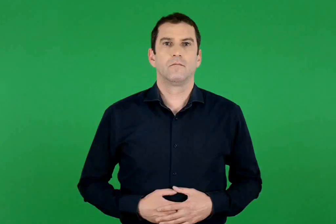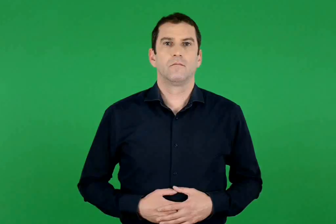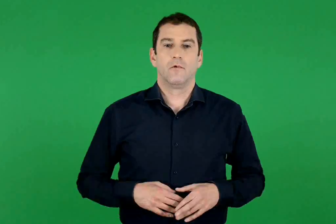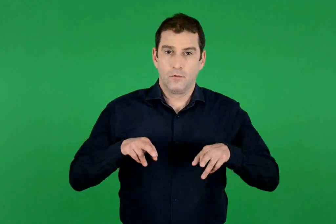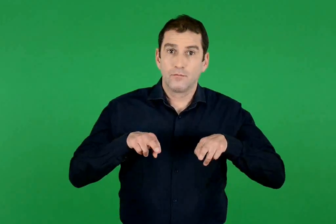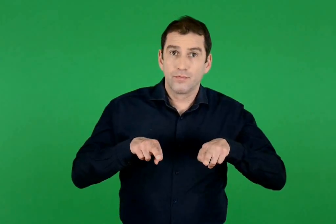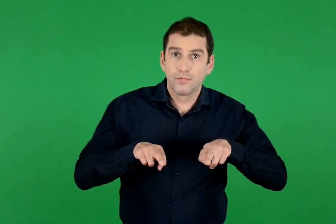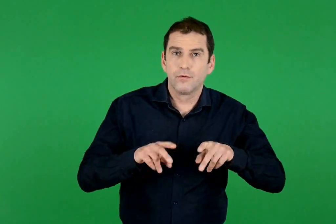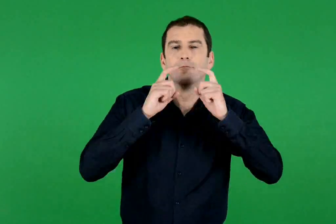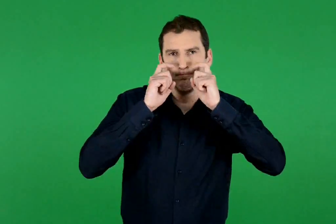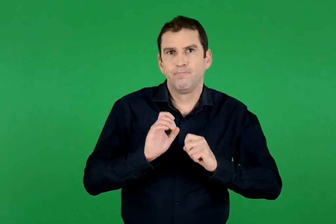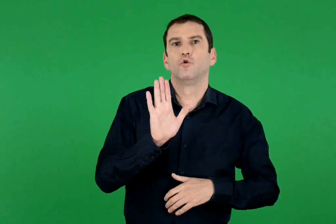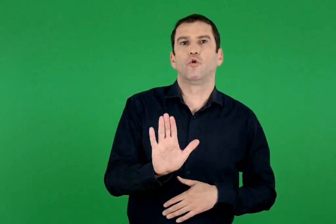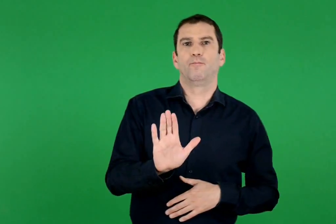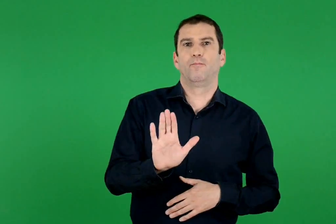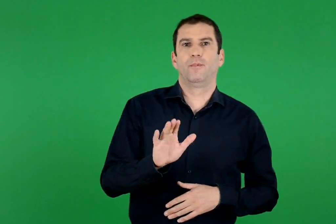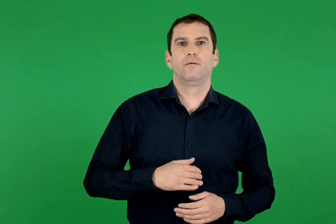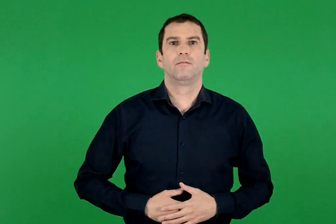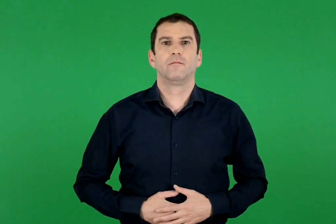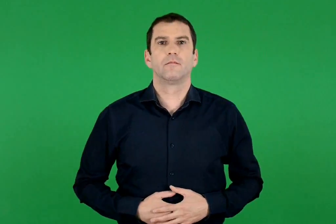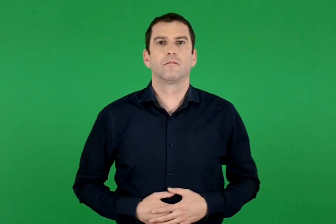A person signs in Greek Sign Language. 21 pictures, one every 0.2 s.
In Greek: υποχρεωτική διακοπή πορείας
